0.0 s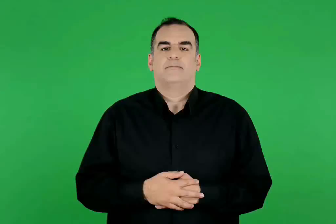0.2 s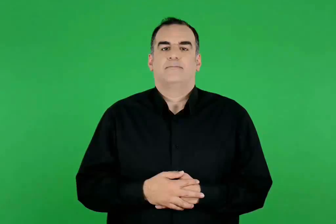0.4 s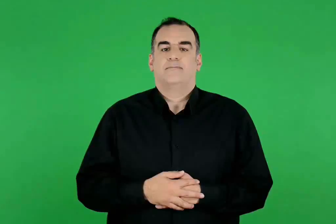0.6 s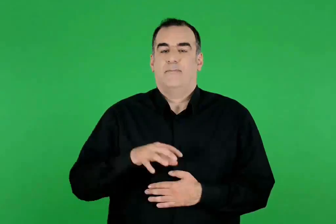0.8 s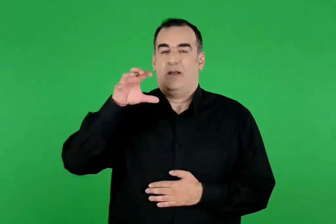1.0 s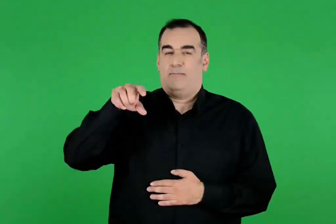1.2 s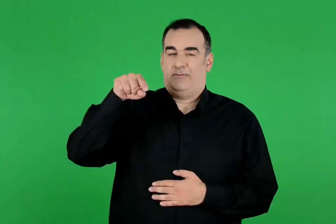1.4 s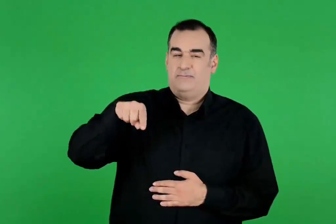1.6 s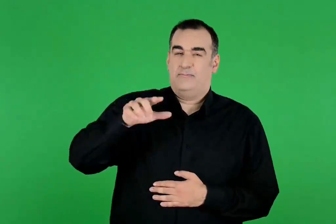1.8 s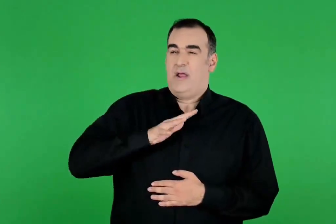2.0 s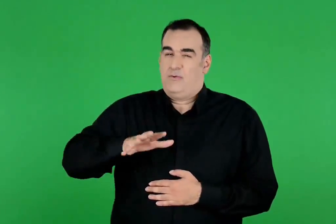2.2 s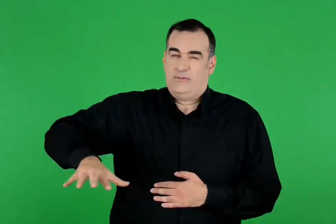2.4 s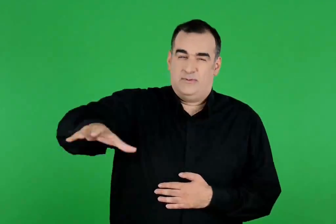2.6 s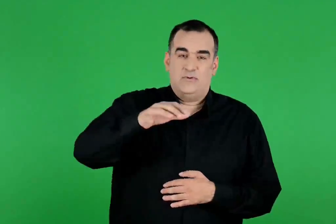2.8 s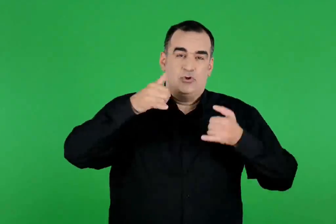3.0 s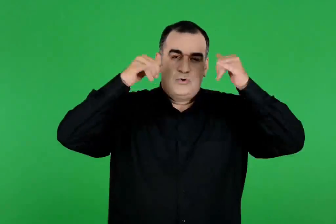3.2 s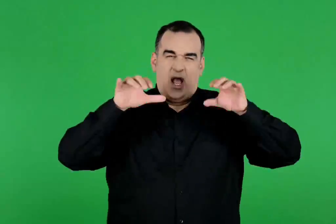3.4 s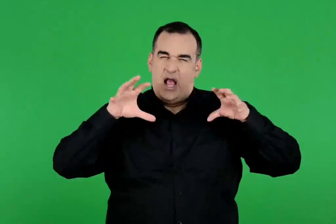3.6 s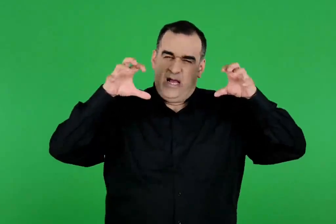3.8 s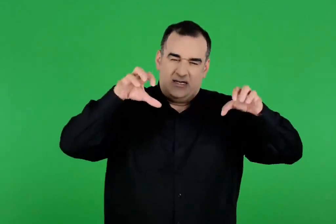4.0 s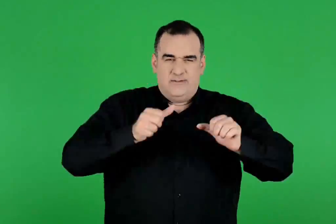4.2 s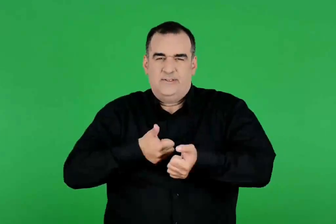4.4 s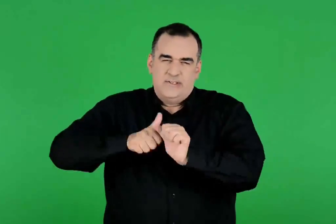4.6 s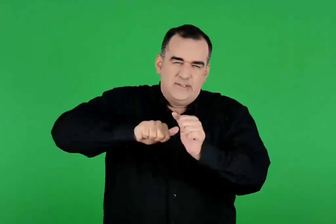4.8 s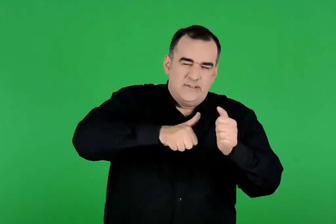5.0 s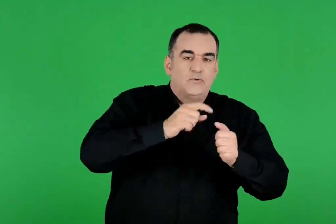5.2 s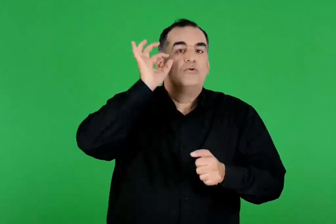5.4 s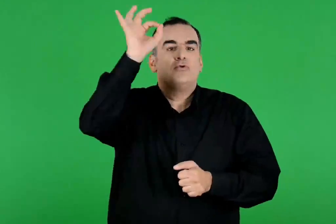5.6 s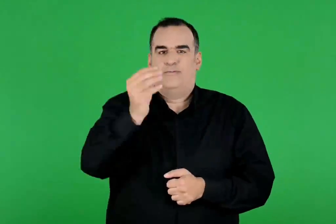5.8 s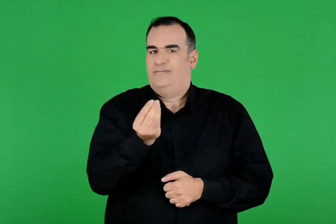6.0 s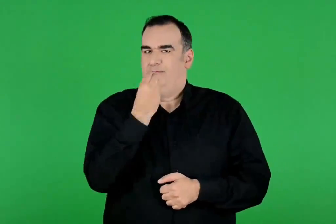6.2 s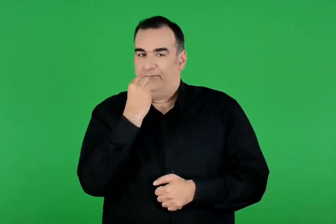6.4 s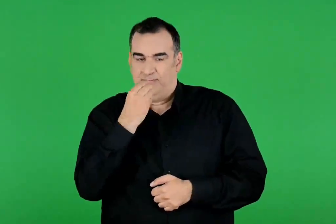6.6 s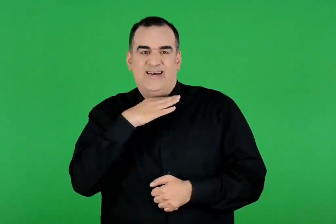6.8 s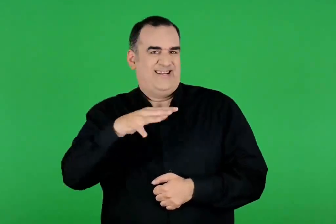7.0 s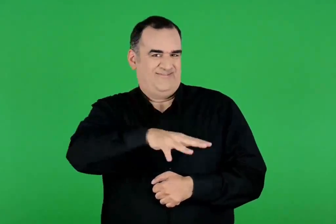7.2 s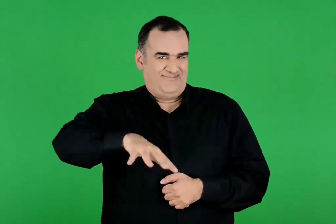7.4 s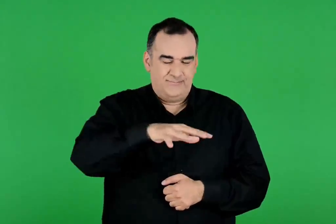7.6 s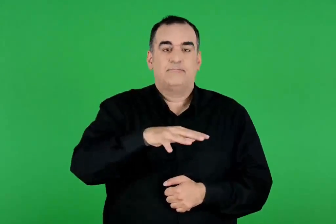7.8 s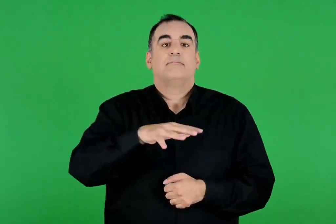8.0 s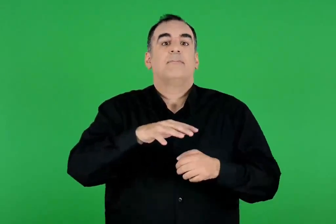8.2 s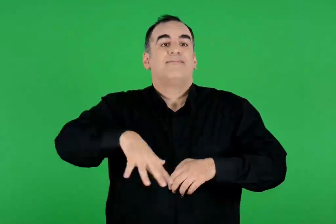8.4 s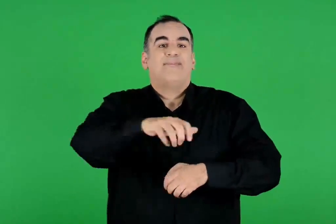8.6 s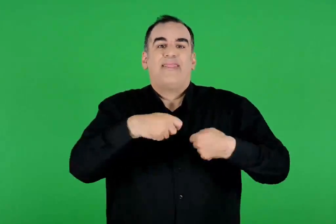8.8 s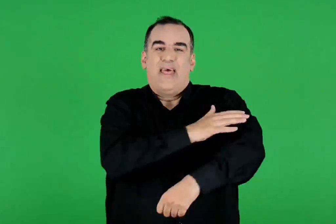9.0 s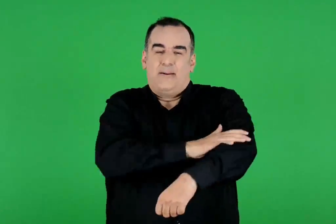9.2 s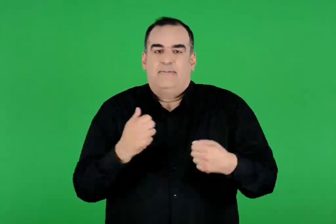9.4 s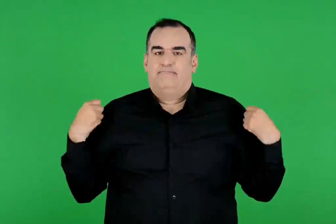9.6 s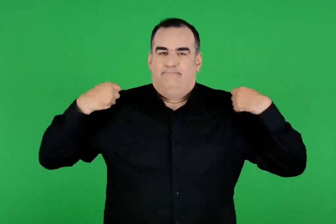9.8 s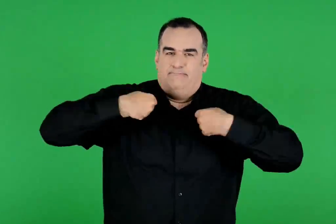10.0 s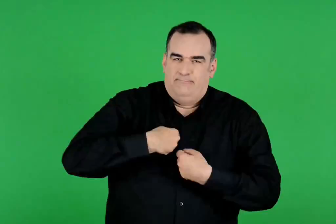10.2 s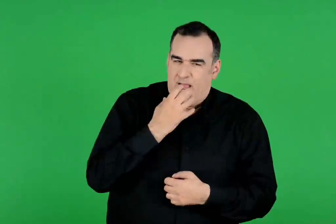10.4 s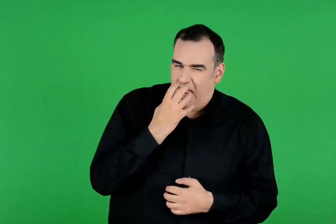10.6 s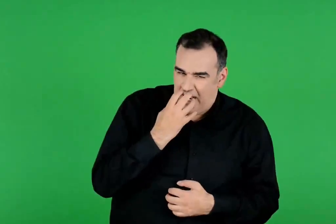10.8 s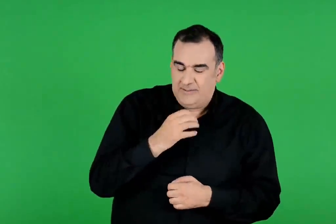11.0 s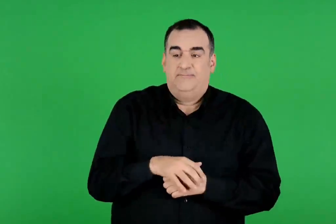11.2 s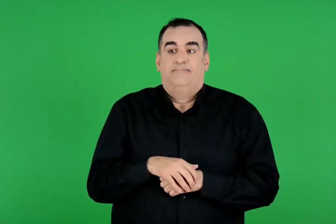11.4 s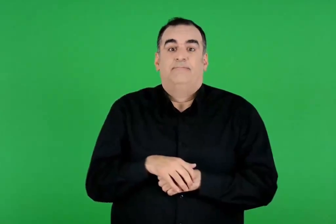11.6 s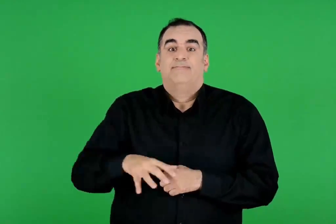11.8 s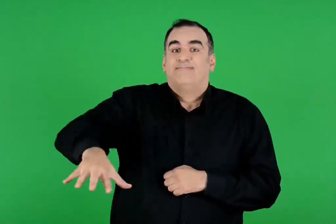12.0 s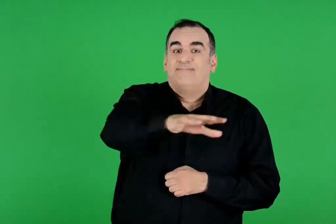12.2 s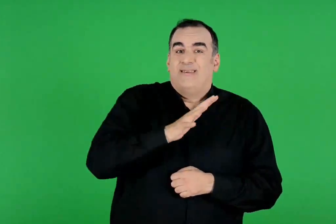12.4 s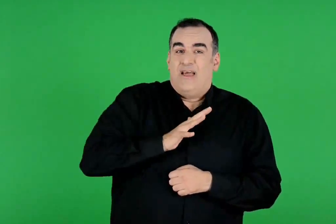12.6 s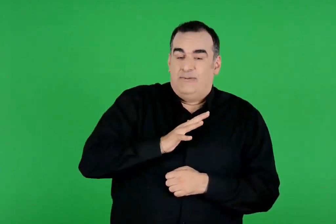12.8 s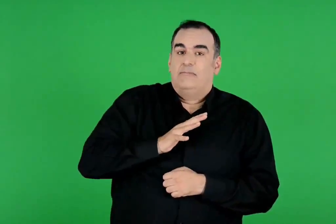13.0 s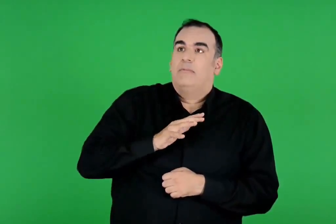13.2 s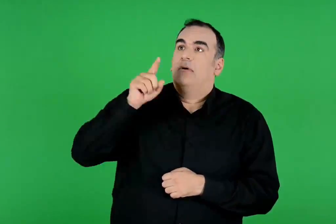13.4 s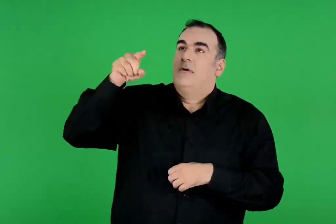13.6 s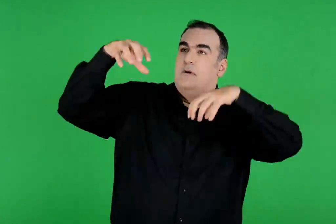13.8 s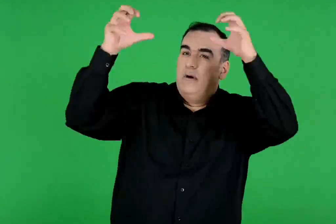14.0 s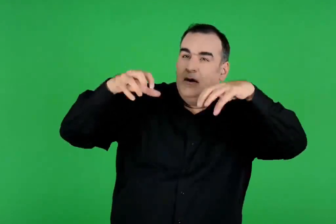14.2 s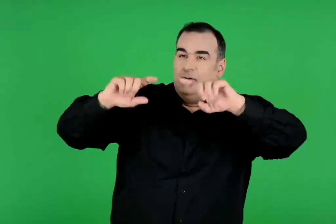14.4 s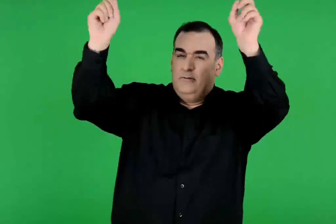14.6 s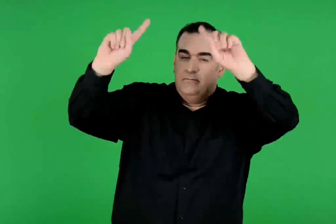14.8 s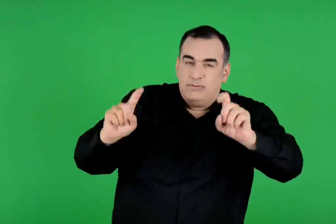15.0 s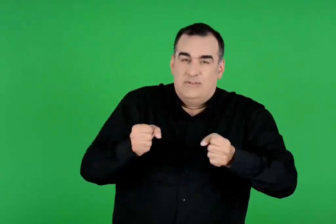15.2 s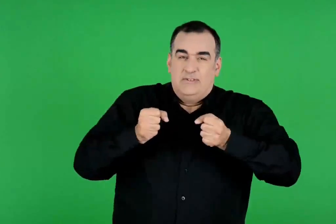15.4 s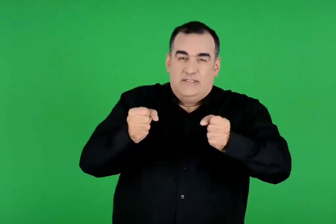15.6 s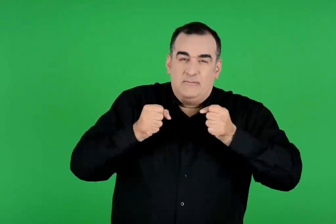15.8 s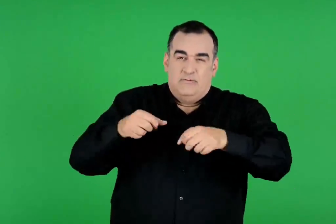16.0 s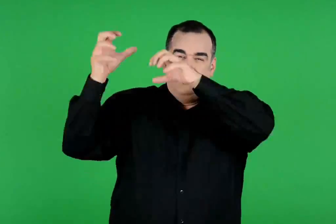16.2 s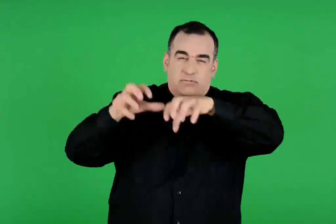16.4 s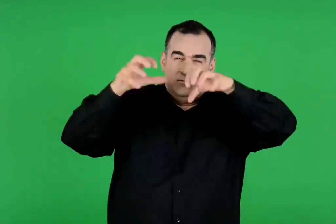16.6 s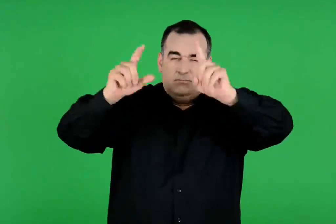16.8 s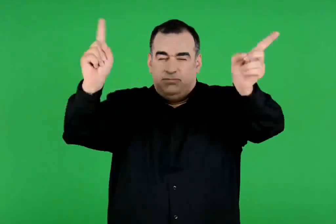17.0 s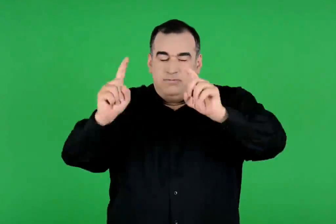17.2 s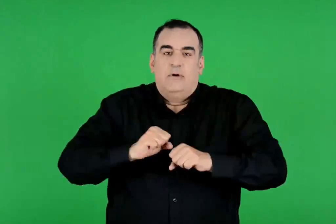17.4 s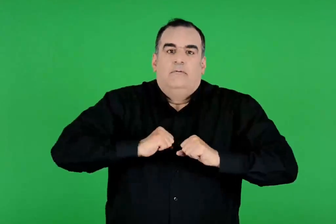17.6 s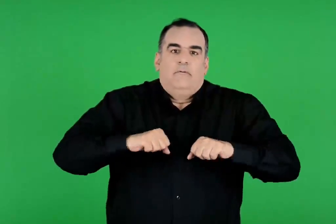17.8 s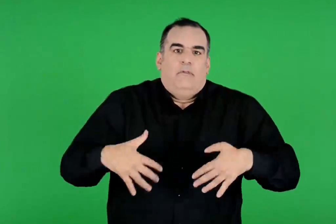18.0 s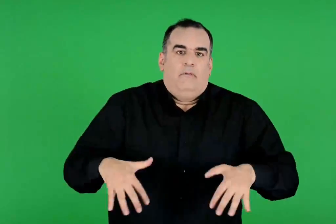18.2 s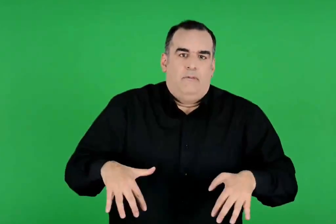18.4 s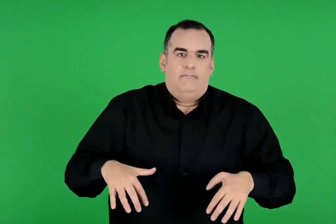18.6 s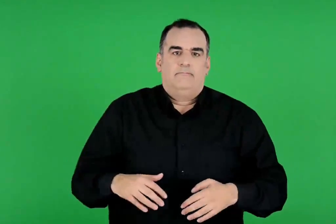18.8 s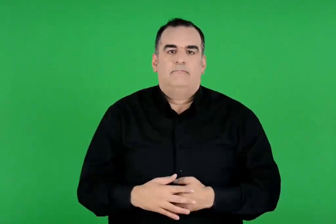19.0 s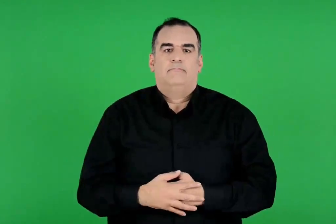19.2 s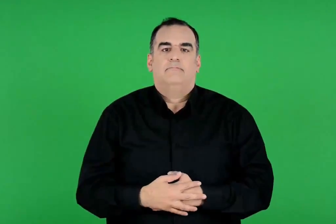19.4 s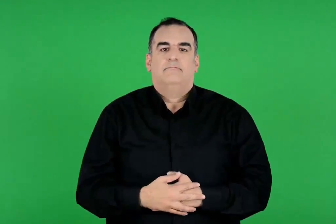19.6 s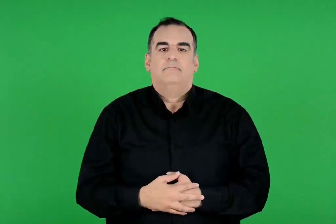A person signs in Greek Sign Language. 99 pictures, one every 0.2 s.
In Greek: την εποχή εκείνη οι άνθρωποι κυνηγούσαν τα άγρια ζώα , για να τραφούν με το κρέας τους και να ντυθούν με το δέρμα τους , και τρόμαζαν από τους κεραυνούς , τους σεισμούς και τις άγριες καταιγίδες
